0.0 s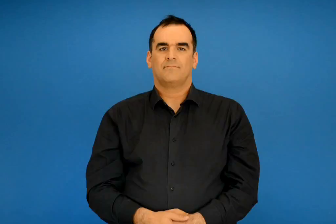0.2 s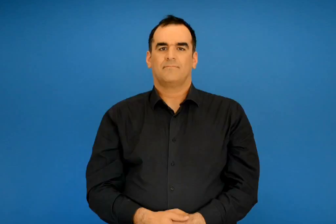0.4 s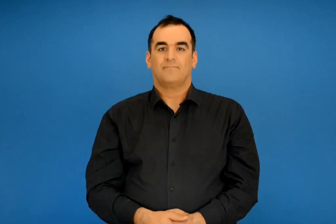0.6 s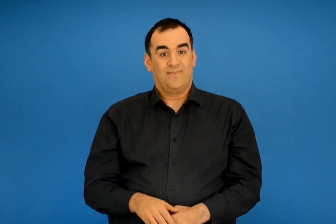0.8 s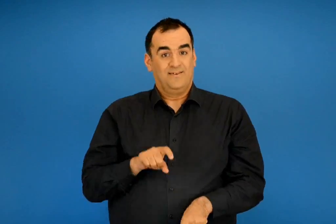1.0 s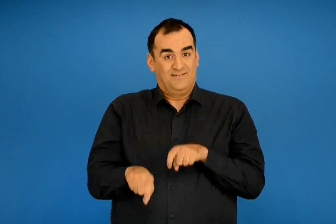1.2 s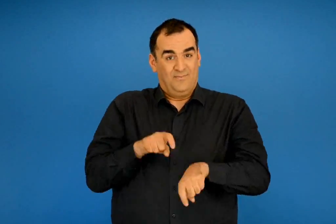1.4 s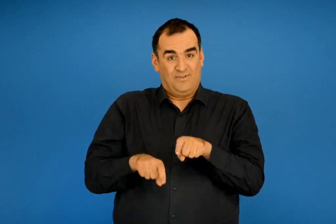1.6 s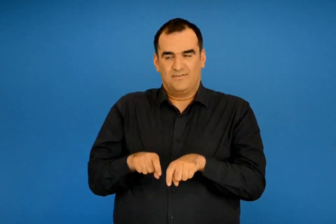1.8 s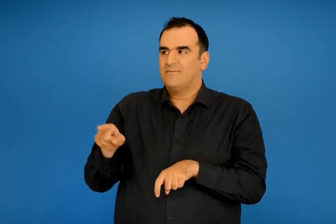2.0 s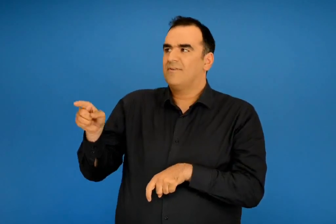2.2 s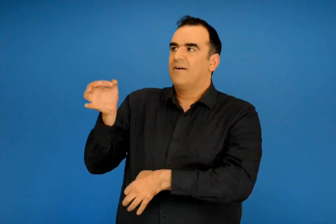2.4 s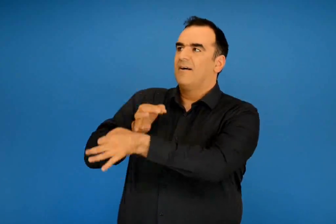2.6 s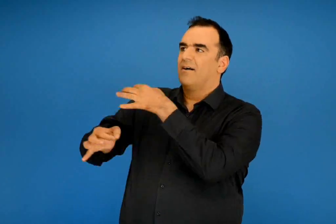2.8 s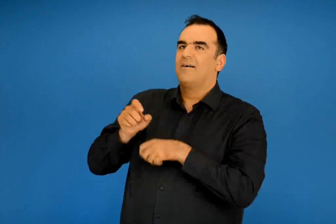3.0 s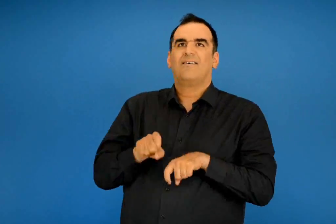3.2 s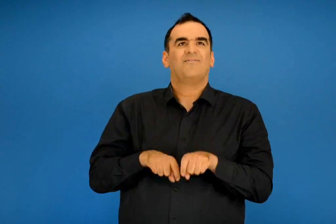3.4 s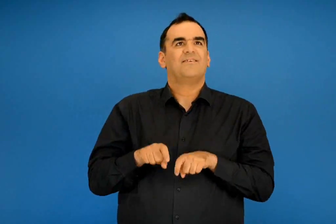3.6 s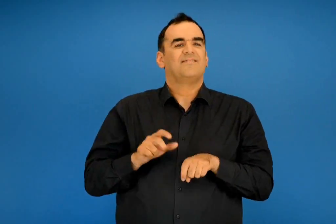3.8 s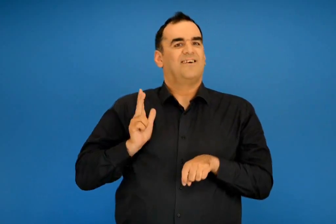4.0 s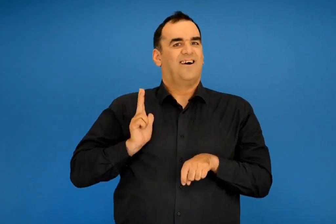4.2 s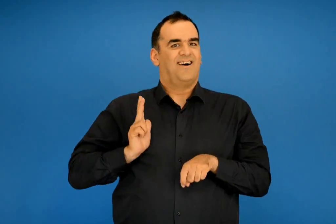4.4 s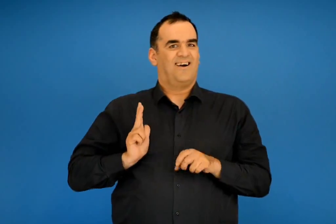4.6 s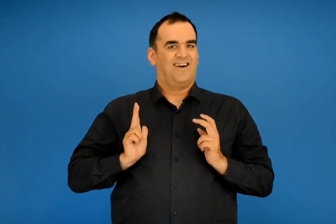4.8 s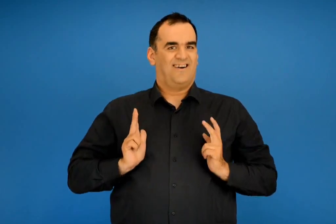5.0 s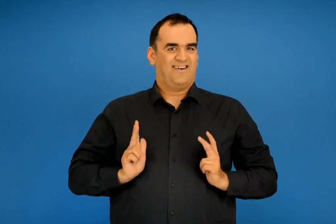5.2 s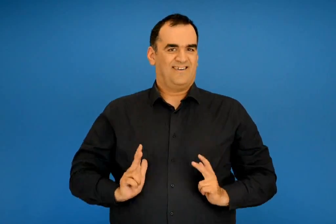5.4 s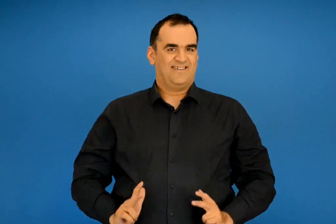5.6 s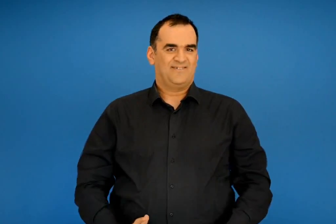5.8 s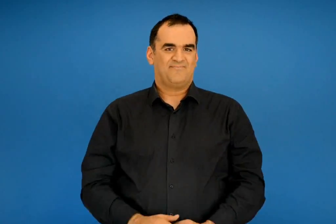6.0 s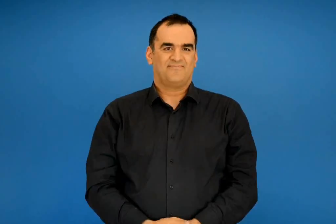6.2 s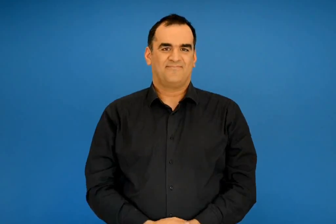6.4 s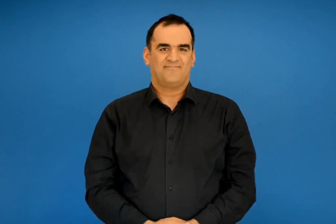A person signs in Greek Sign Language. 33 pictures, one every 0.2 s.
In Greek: ο τραγοπόδης ευχαριστήθηκε με αυτά τα λογία
